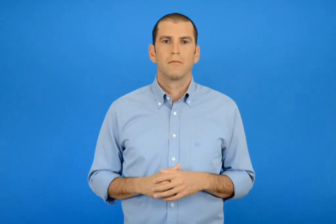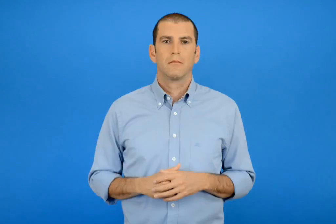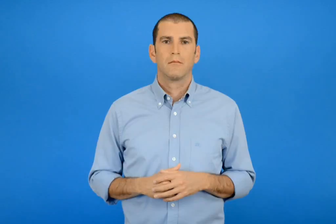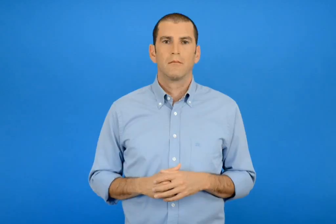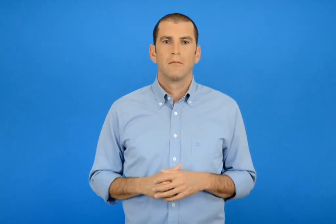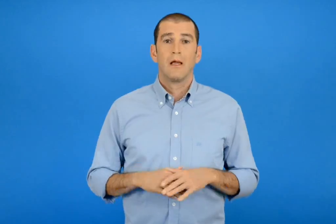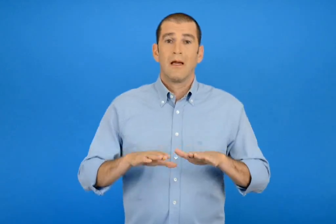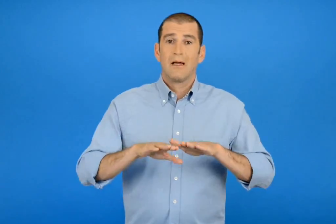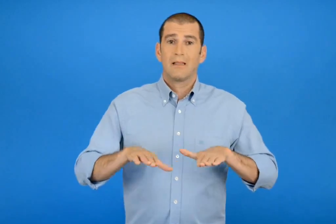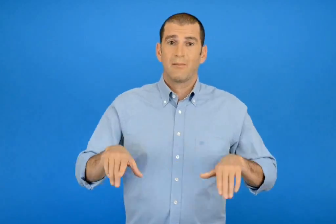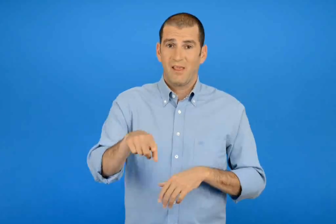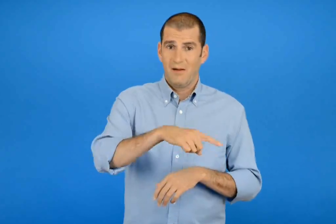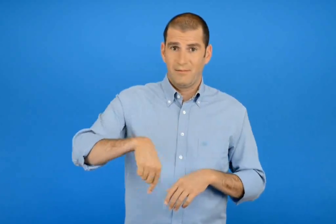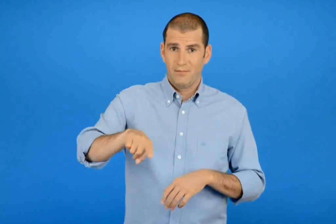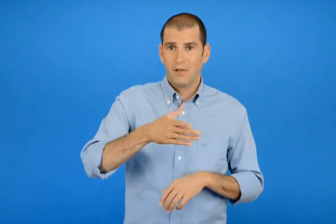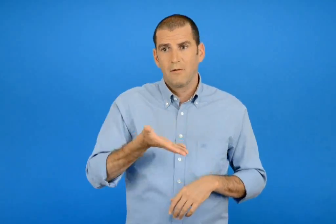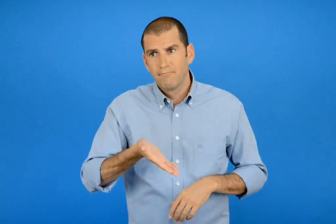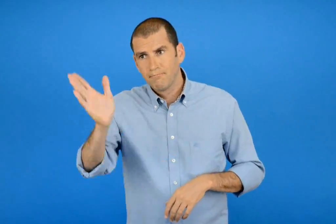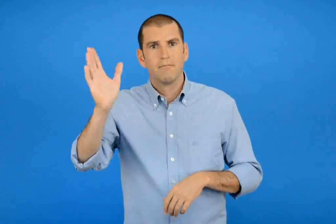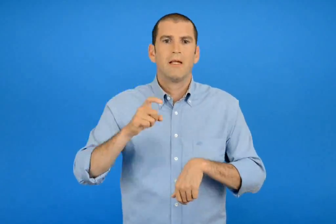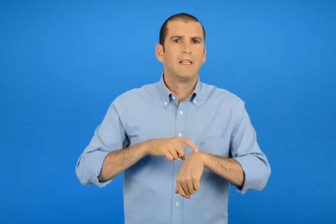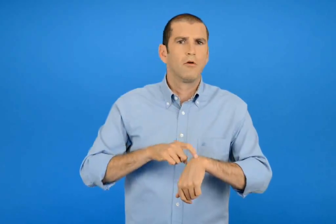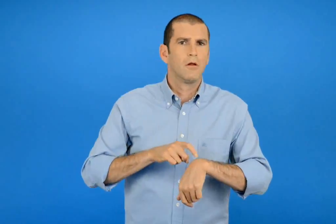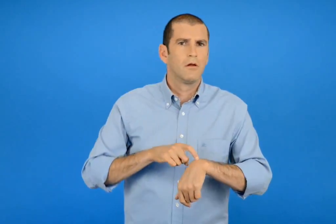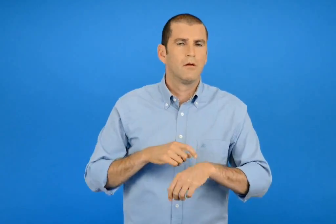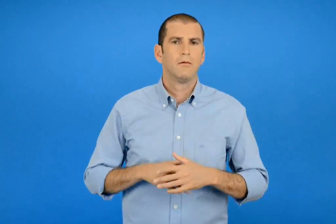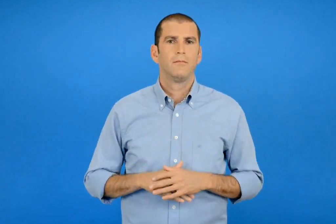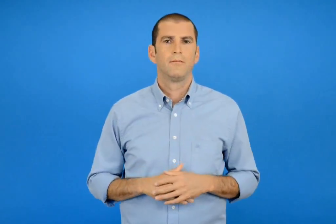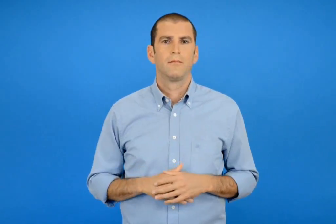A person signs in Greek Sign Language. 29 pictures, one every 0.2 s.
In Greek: τι ώρα θα φύγουν τα παιδιά ;
